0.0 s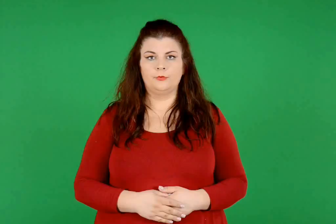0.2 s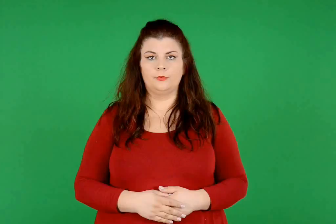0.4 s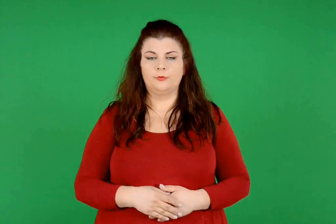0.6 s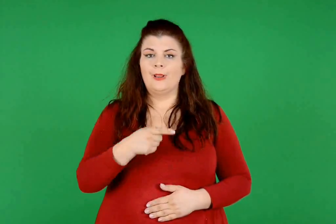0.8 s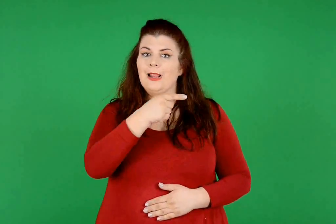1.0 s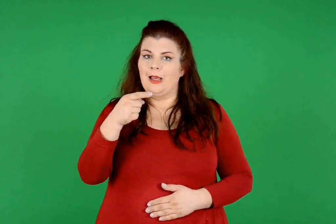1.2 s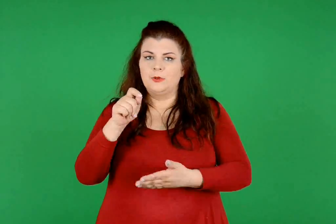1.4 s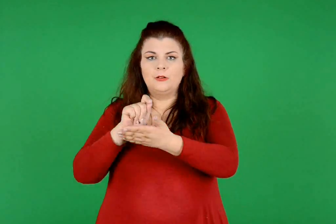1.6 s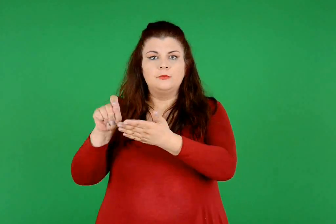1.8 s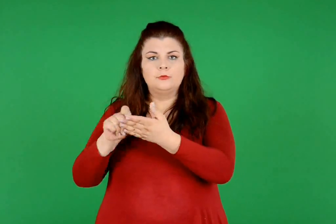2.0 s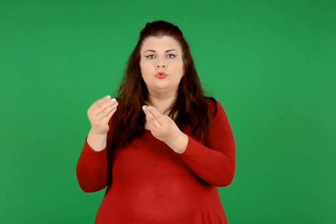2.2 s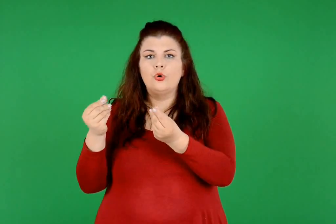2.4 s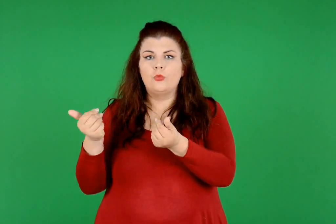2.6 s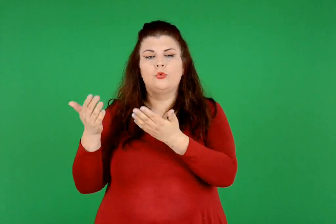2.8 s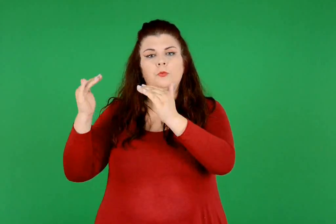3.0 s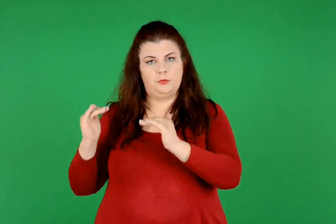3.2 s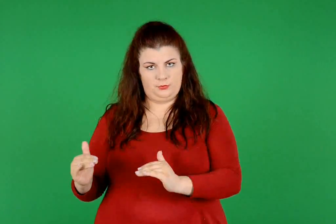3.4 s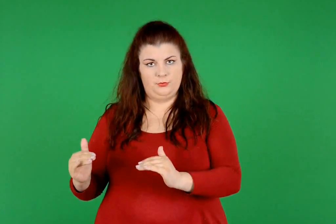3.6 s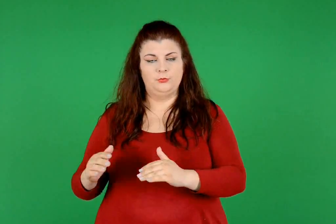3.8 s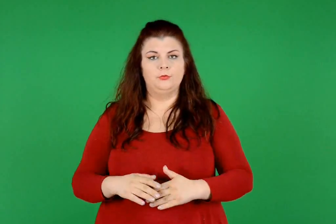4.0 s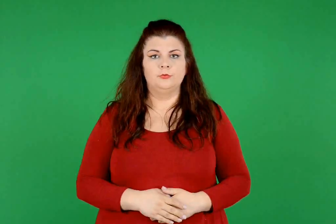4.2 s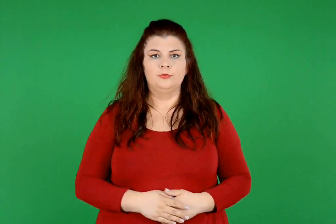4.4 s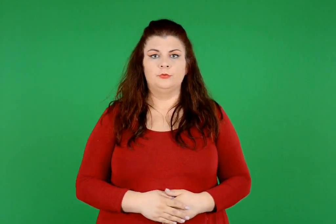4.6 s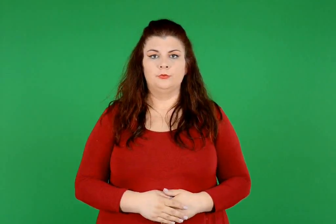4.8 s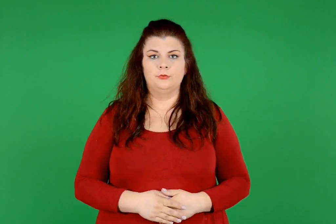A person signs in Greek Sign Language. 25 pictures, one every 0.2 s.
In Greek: έτσι γράφουμε τα κλάσματα
